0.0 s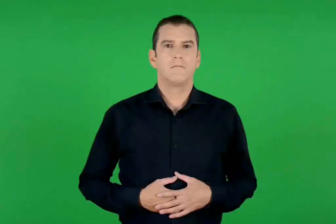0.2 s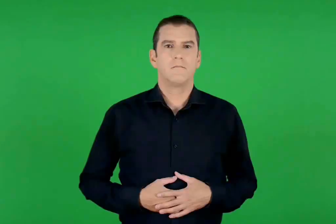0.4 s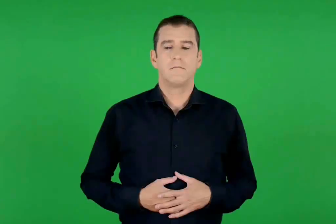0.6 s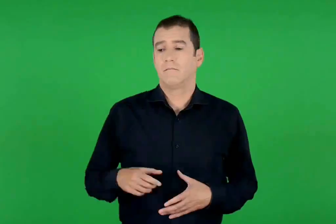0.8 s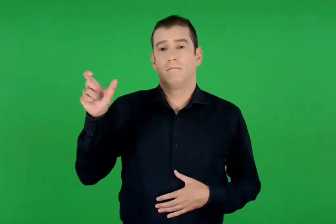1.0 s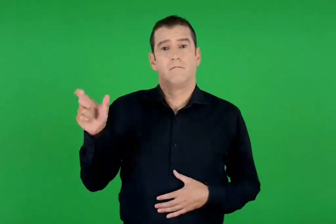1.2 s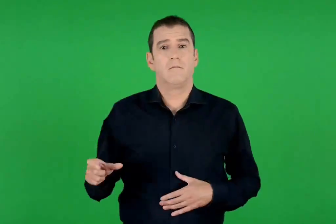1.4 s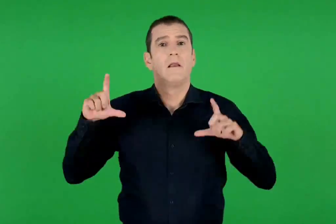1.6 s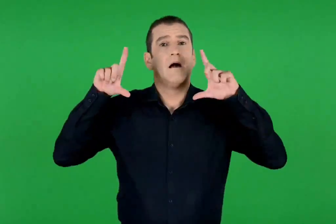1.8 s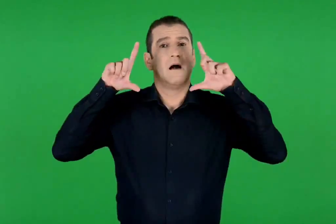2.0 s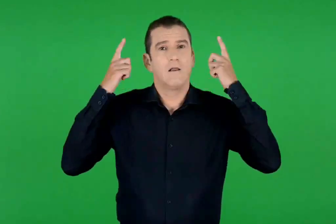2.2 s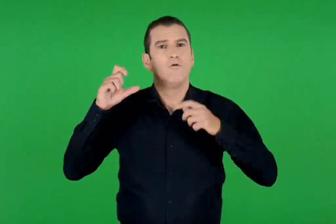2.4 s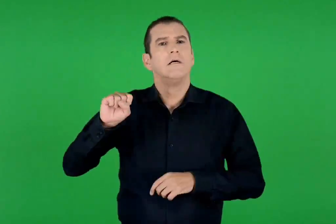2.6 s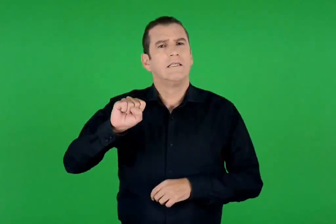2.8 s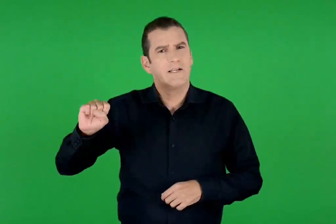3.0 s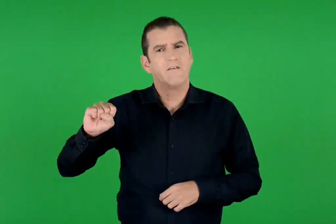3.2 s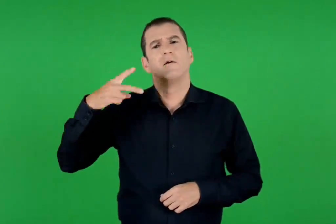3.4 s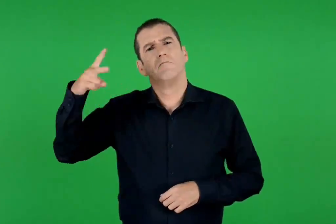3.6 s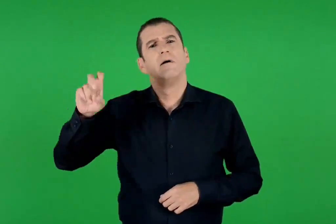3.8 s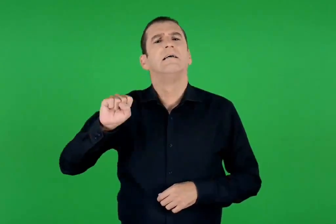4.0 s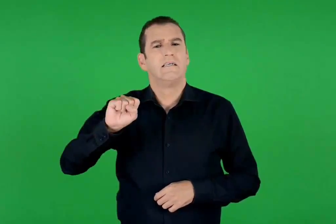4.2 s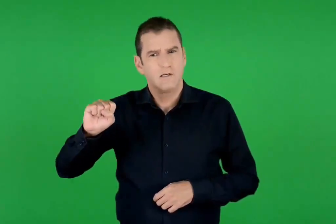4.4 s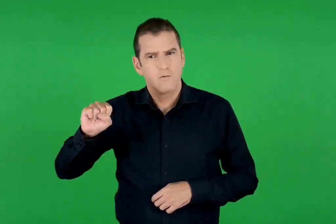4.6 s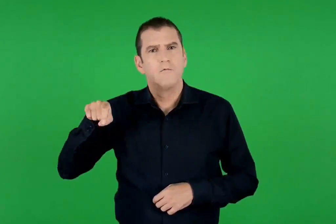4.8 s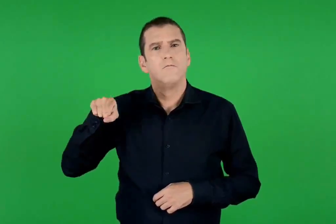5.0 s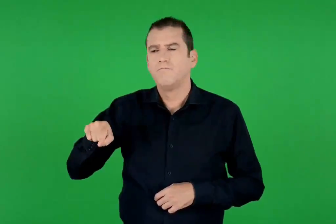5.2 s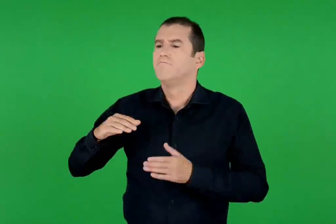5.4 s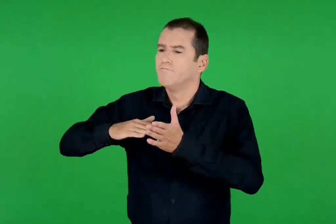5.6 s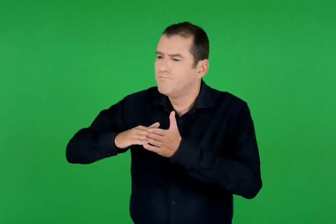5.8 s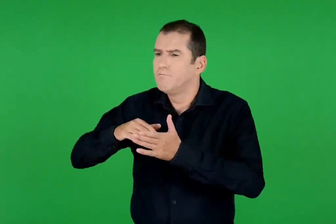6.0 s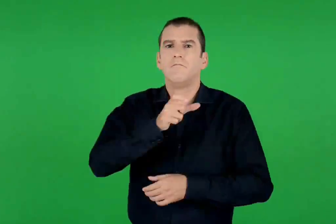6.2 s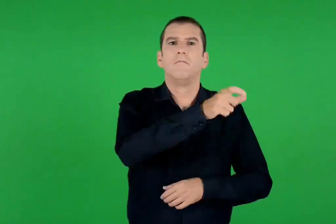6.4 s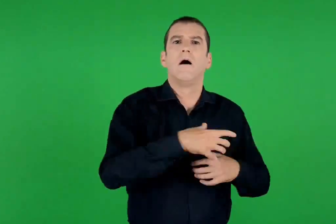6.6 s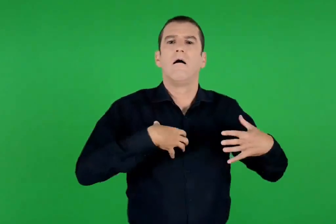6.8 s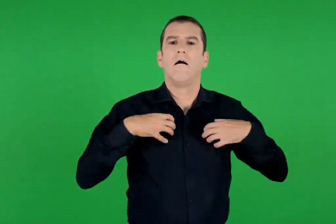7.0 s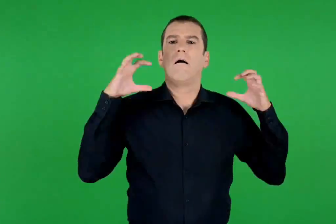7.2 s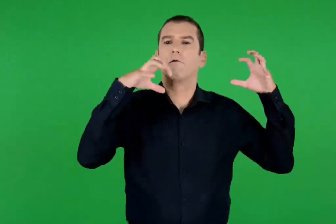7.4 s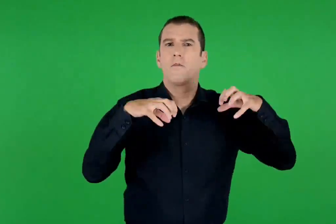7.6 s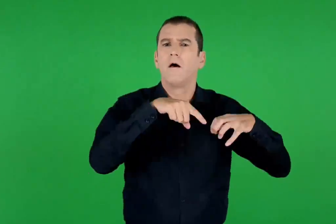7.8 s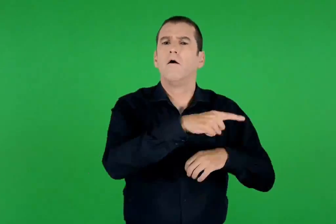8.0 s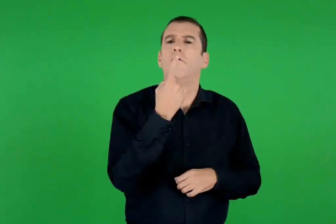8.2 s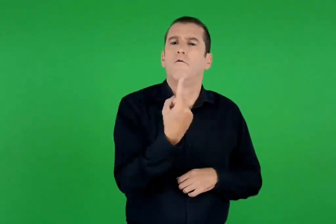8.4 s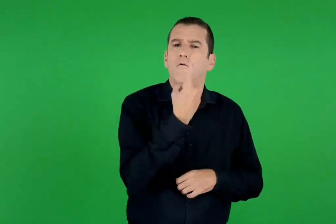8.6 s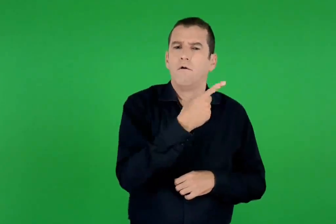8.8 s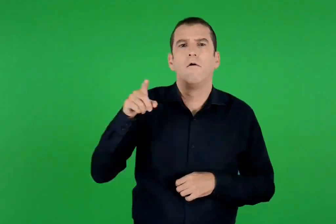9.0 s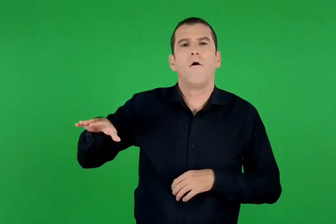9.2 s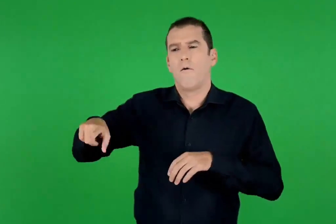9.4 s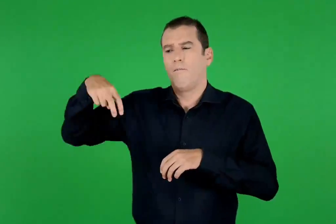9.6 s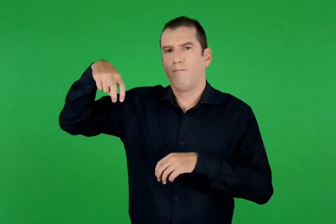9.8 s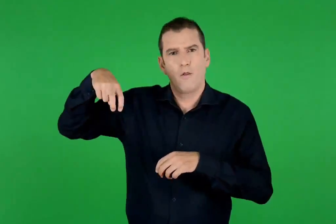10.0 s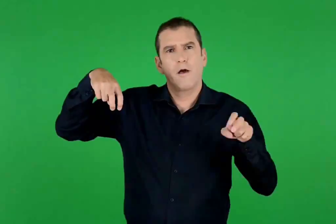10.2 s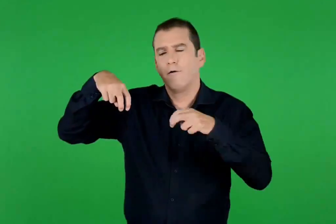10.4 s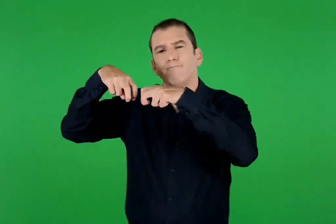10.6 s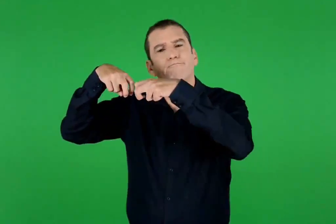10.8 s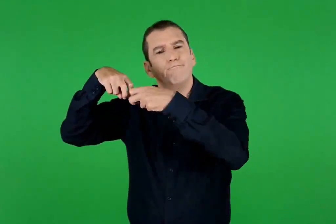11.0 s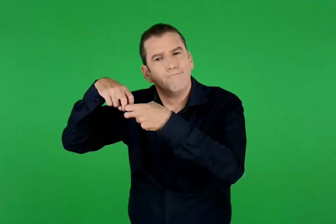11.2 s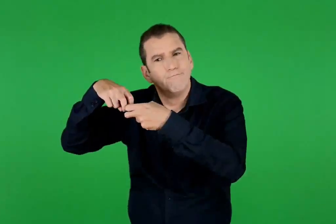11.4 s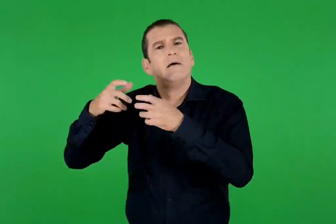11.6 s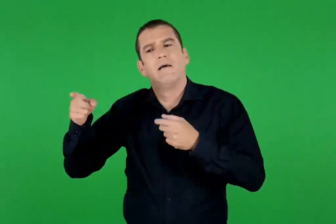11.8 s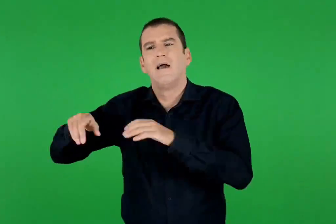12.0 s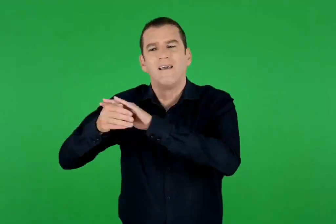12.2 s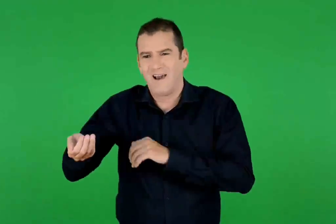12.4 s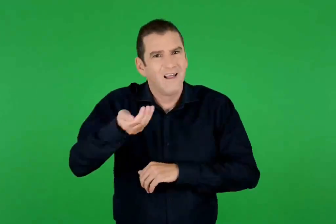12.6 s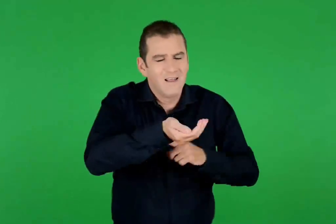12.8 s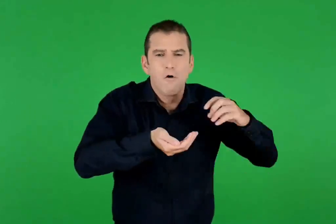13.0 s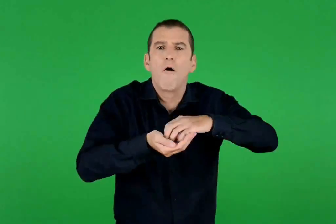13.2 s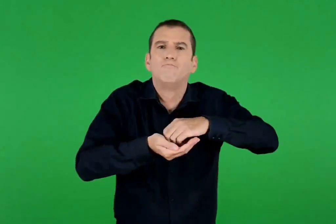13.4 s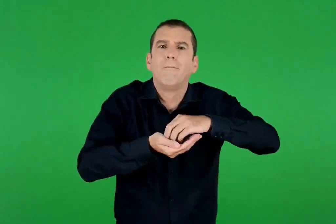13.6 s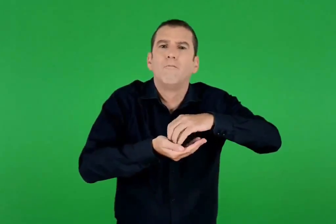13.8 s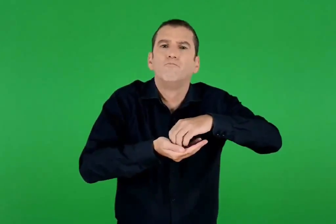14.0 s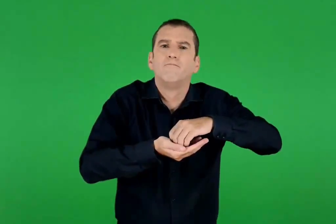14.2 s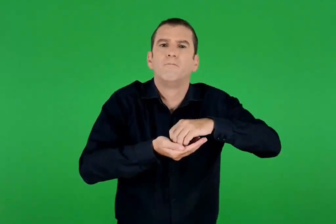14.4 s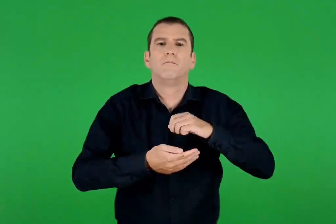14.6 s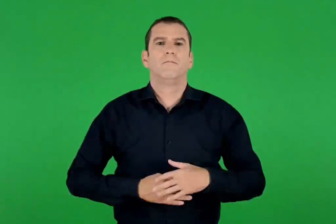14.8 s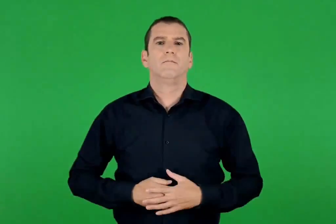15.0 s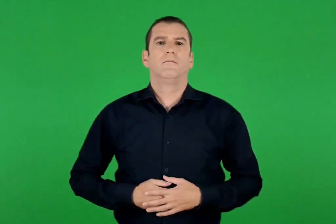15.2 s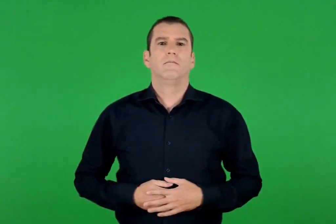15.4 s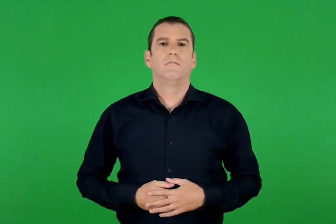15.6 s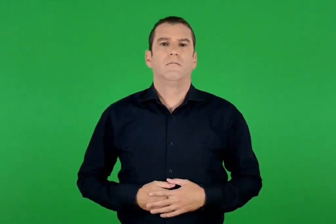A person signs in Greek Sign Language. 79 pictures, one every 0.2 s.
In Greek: τον άγιο σεραφείμ του σάρωφ τον υπηρετούσε μία αρκούδα , η οποία συχνά ξάπλωνε ήσυχα στα πόδια του ή έτρωγε από το χέρι του
